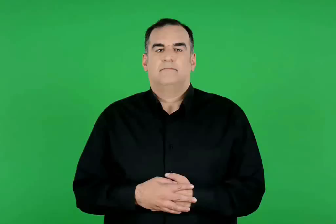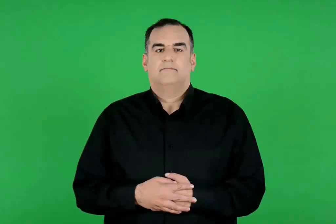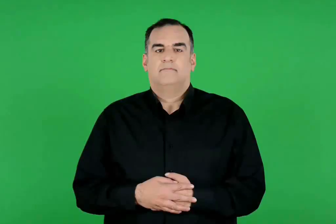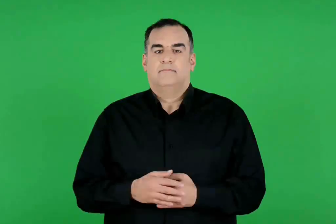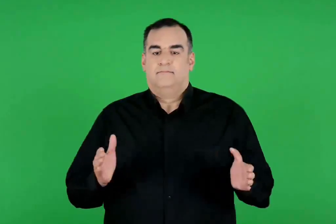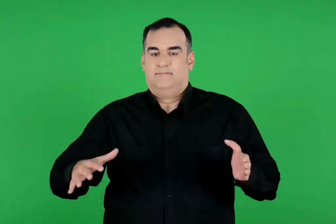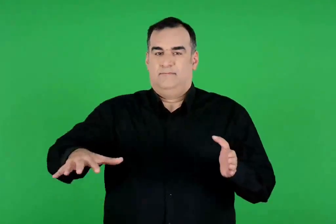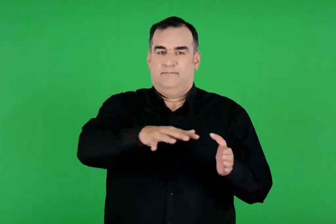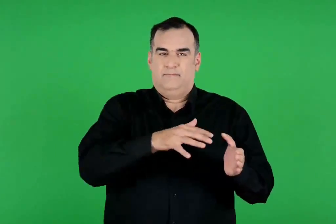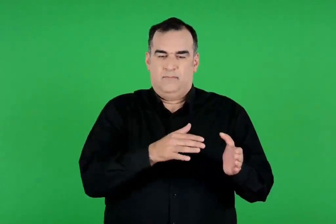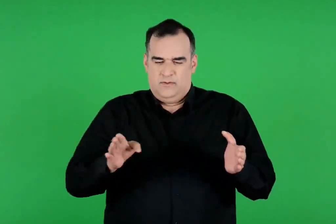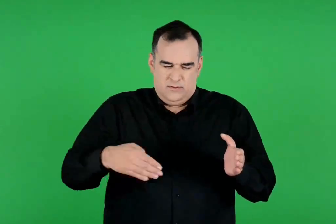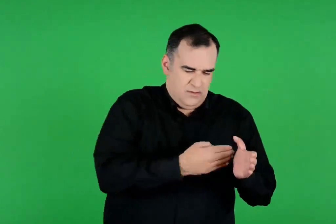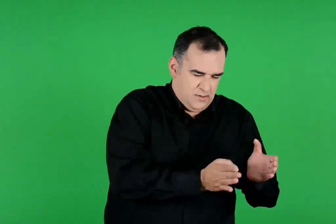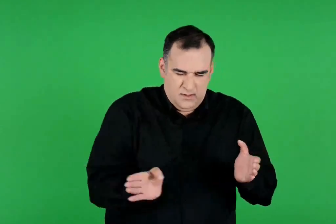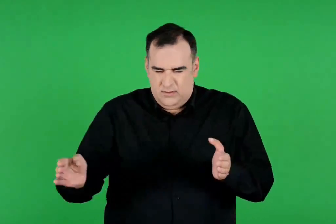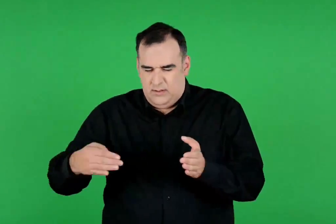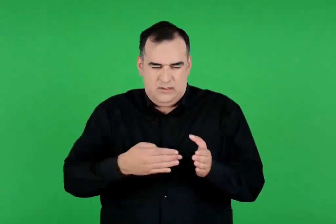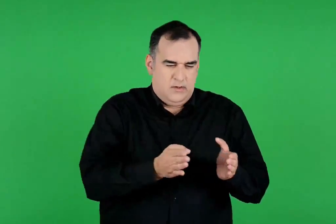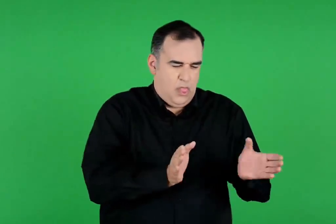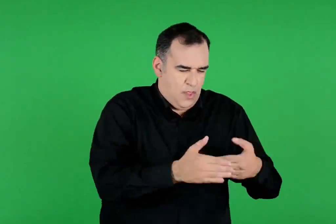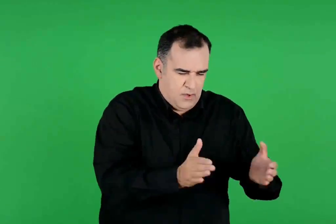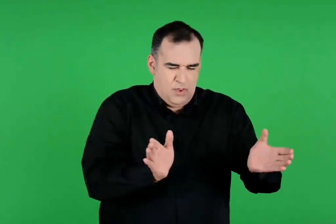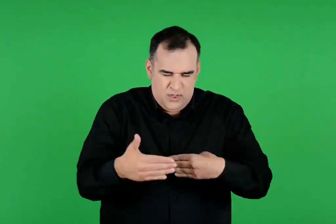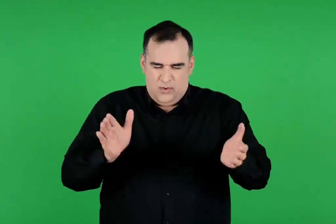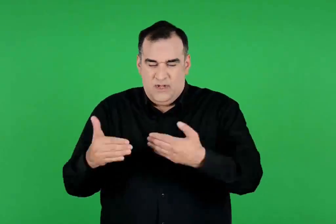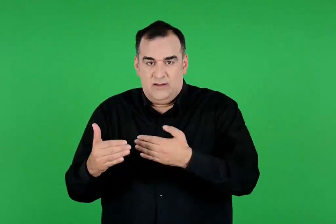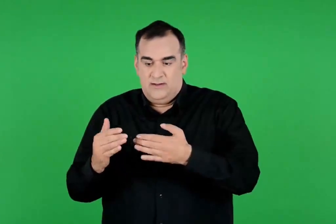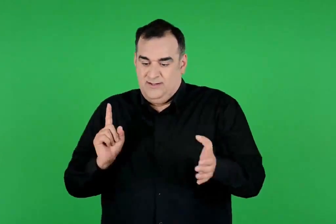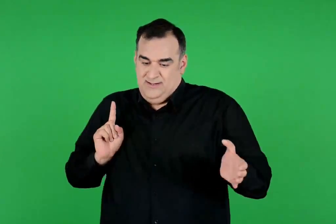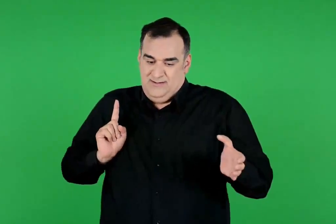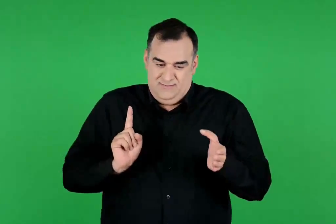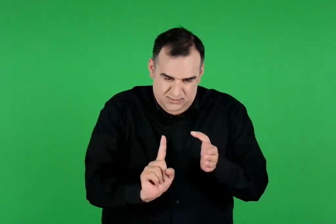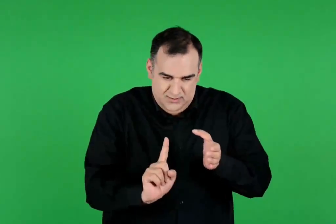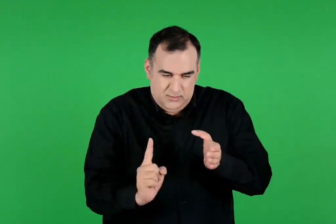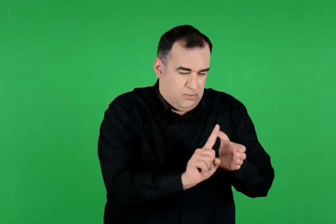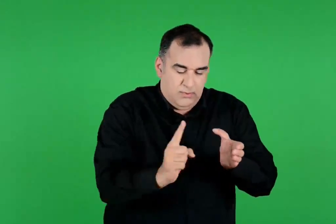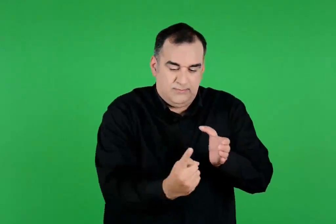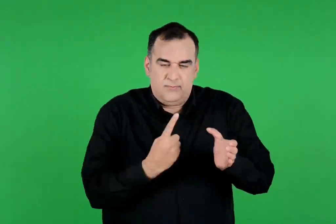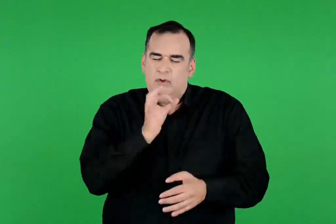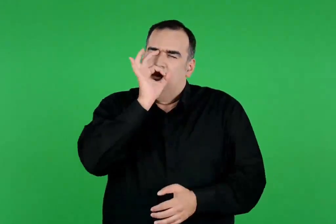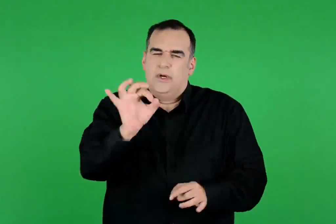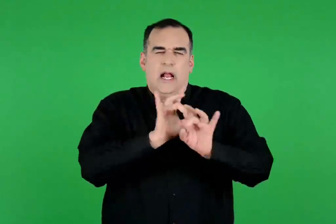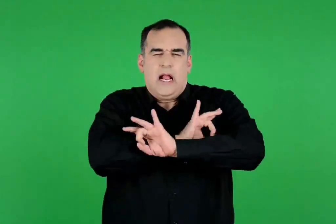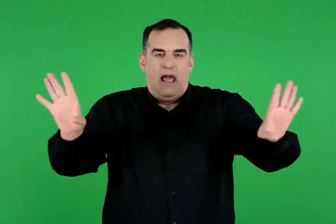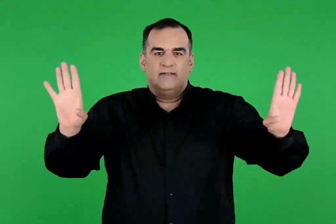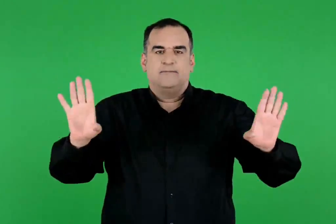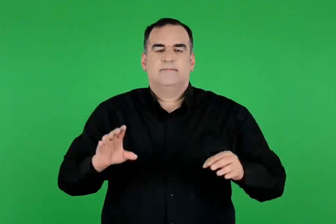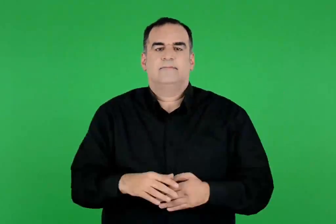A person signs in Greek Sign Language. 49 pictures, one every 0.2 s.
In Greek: είχε τόσους πολλούς διαδρόμους και δωμάτια , που κανένας ποτέ δεν είχε καταφέρει να βγει από εκεί
